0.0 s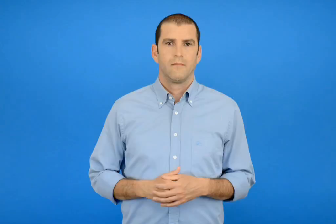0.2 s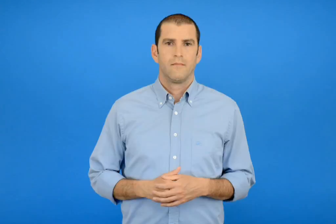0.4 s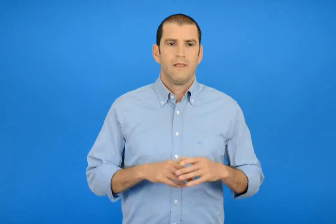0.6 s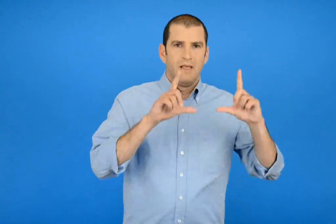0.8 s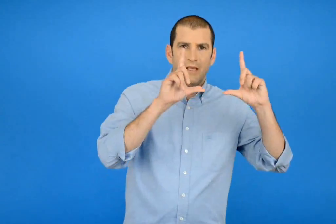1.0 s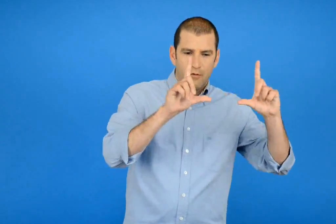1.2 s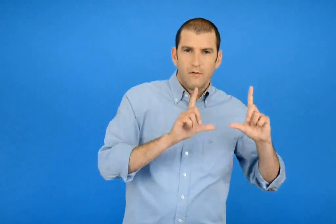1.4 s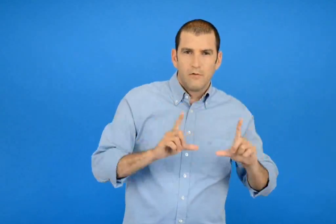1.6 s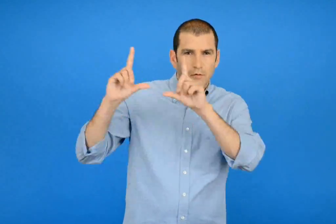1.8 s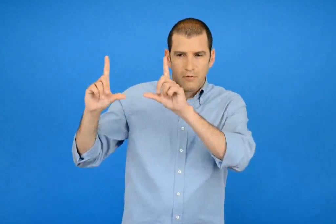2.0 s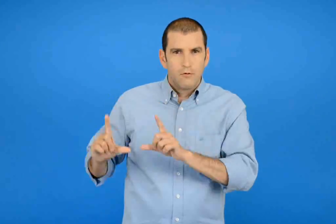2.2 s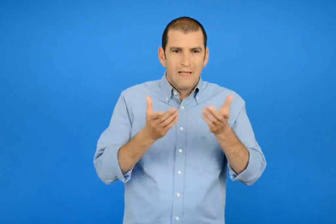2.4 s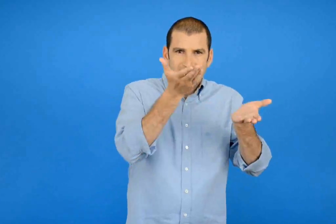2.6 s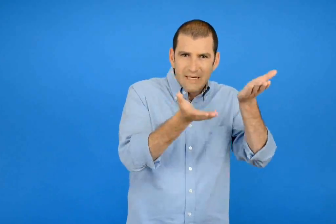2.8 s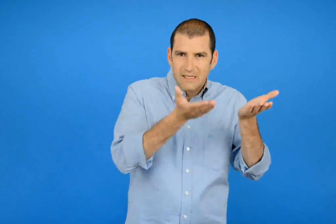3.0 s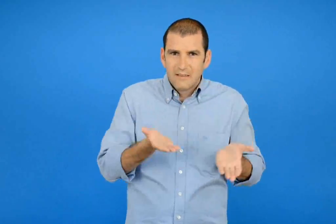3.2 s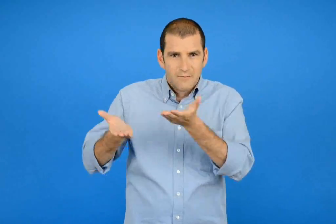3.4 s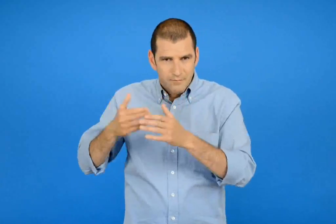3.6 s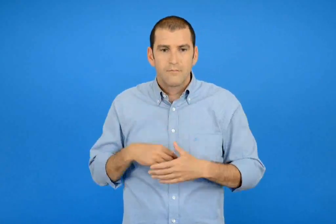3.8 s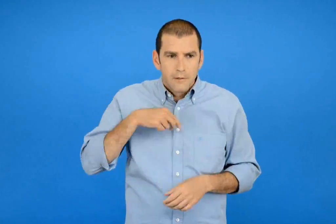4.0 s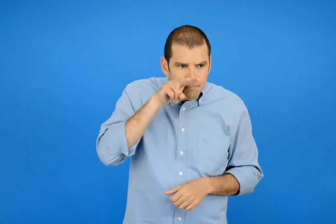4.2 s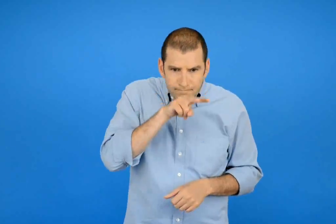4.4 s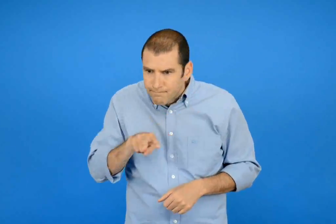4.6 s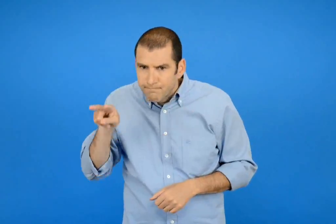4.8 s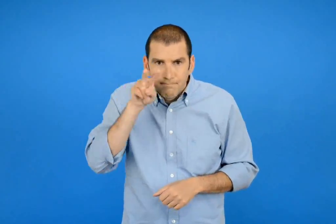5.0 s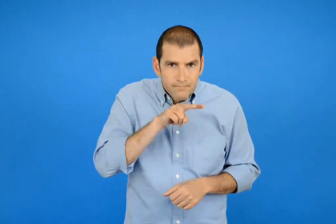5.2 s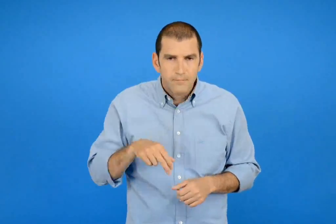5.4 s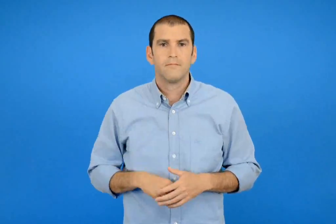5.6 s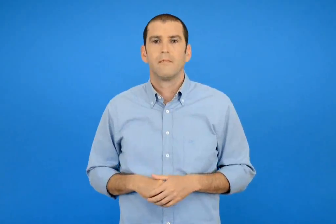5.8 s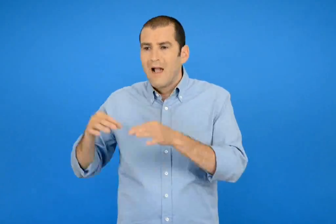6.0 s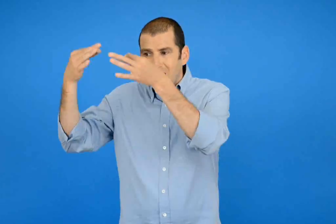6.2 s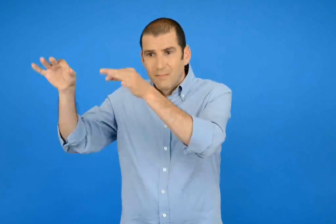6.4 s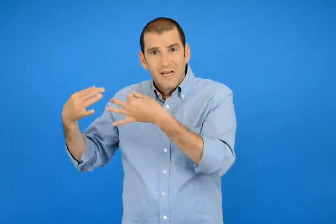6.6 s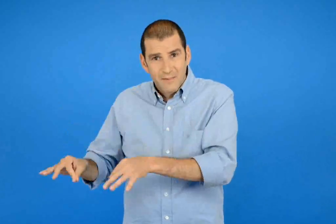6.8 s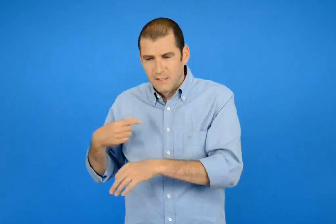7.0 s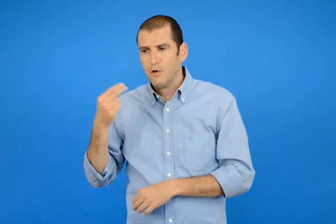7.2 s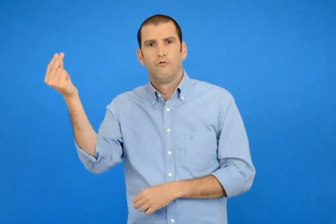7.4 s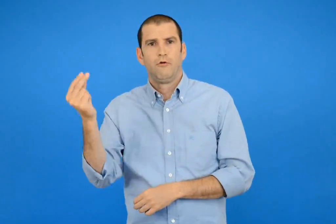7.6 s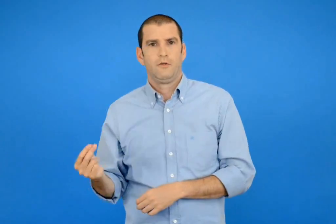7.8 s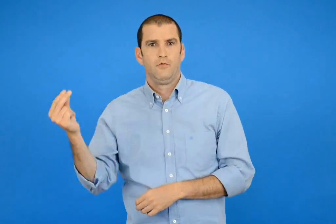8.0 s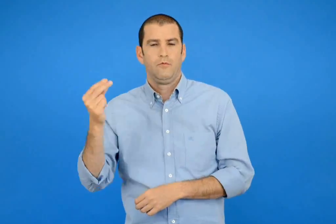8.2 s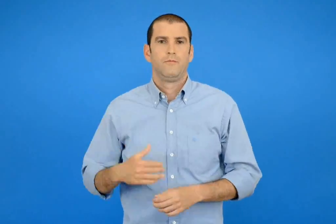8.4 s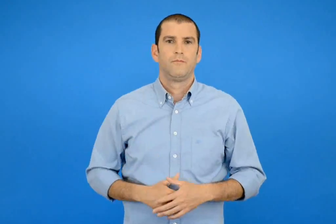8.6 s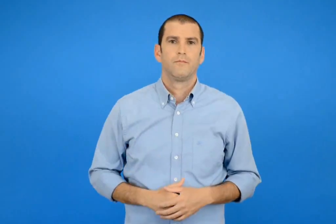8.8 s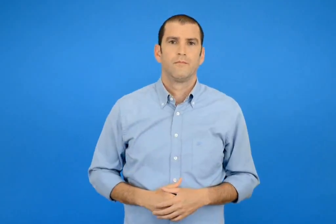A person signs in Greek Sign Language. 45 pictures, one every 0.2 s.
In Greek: παρατηρώ προσεχτικά τις ζυγαριές ζωγραφίζω οτιδήποτε λείπει
